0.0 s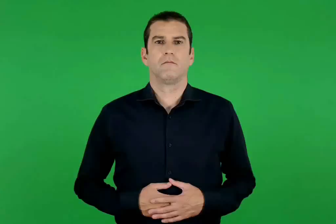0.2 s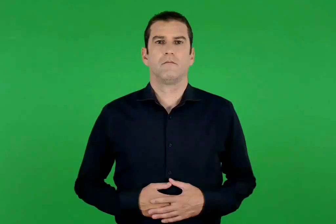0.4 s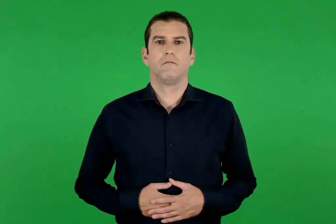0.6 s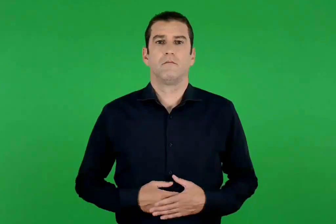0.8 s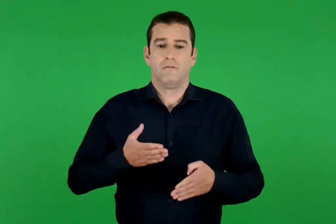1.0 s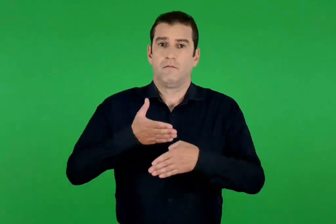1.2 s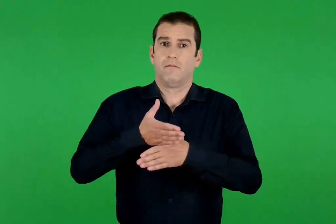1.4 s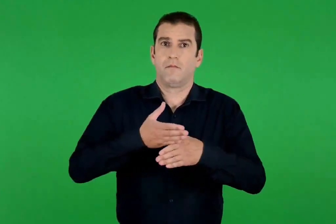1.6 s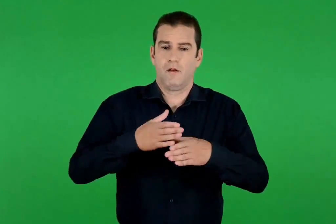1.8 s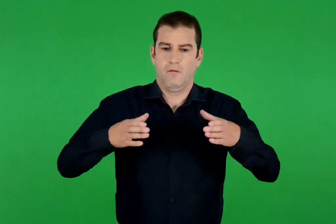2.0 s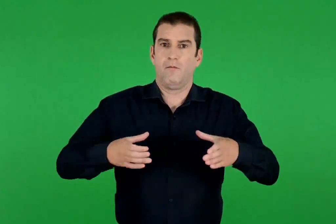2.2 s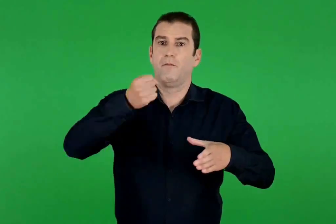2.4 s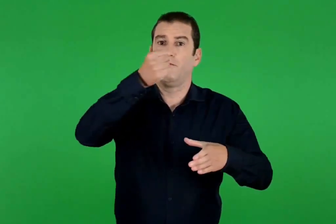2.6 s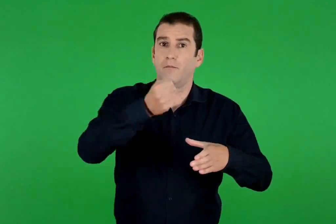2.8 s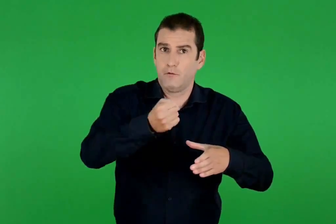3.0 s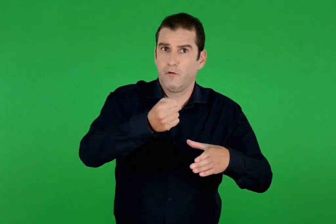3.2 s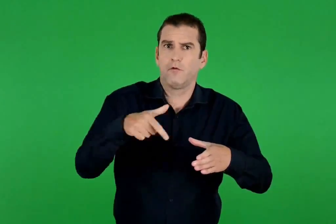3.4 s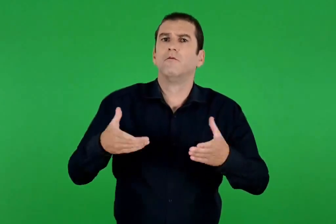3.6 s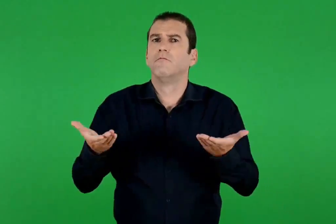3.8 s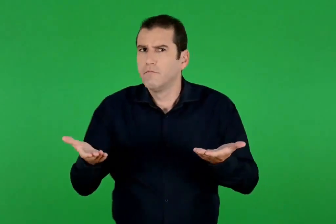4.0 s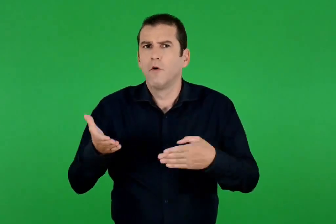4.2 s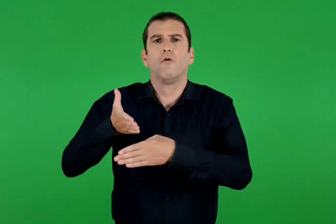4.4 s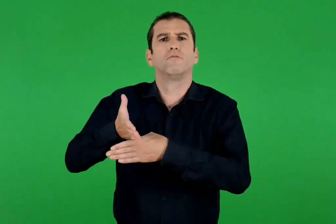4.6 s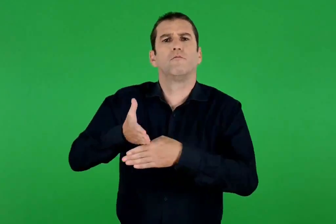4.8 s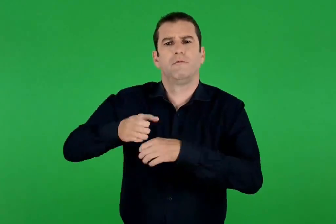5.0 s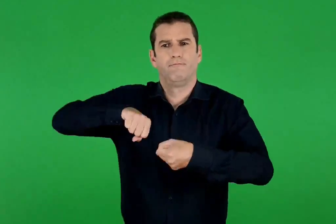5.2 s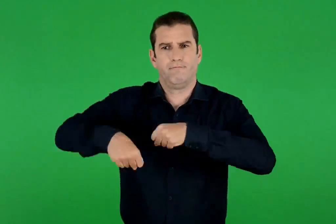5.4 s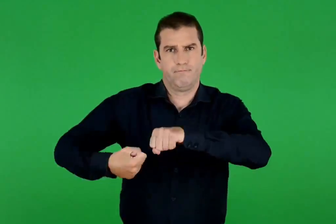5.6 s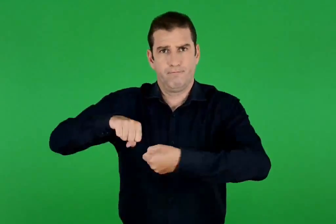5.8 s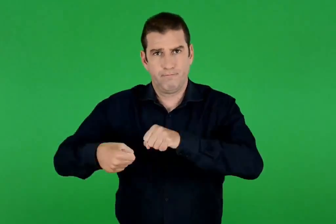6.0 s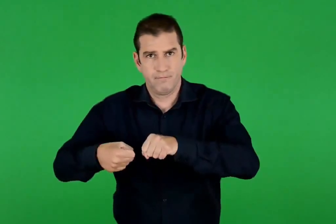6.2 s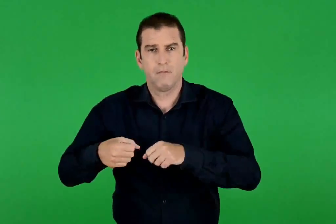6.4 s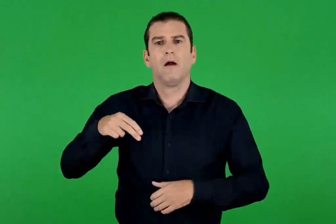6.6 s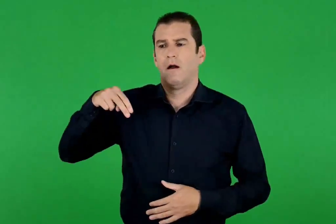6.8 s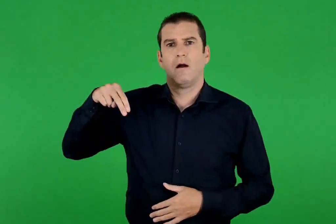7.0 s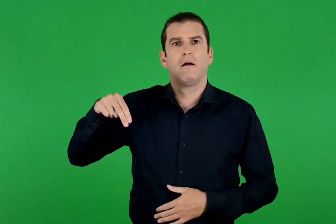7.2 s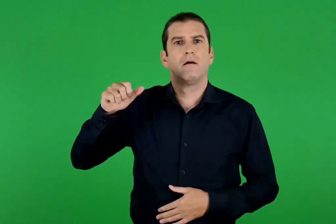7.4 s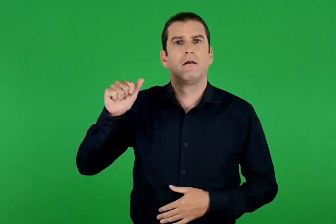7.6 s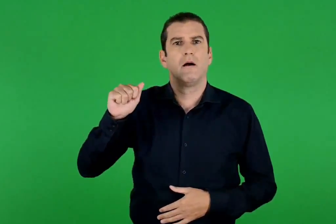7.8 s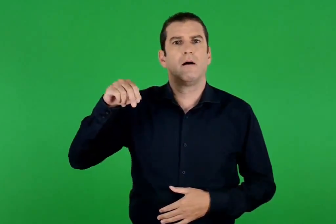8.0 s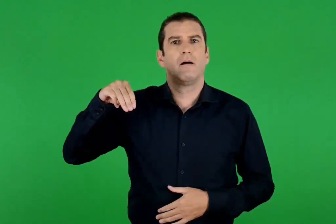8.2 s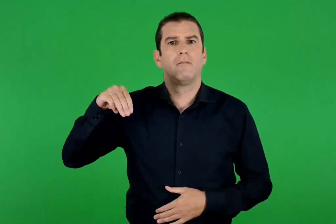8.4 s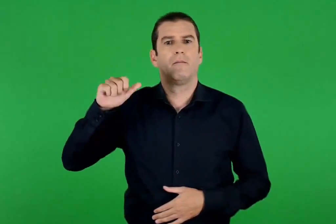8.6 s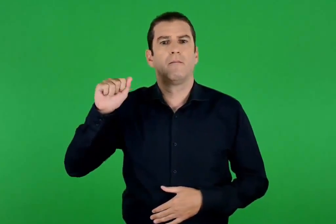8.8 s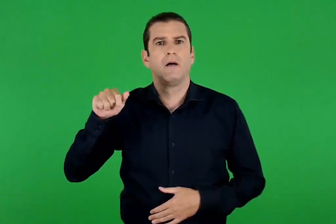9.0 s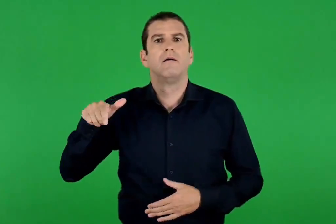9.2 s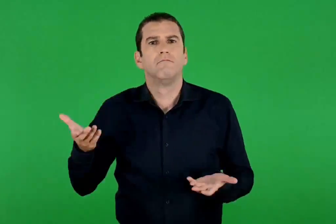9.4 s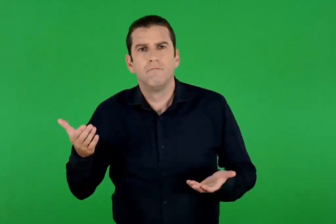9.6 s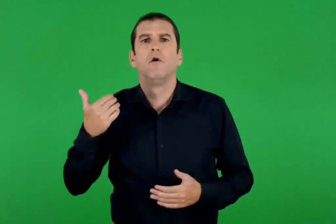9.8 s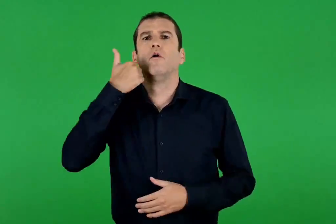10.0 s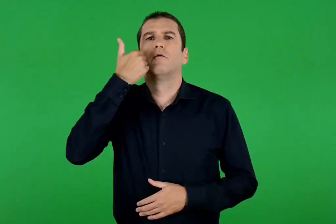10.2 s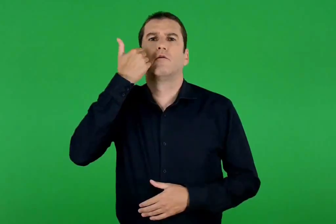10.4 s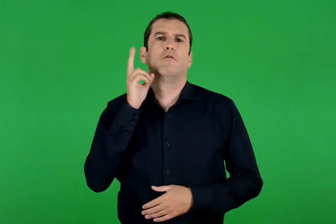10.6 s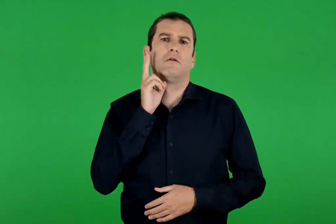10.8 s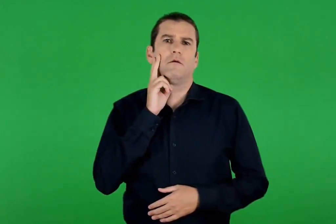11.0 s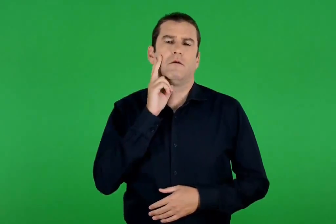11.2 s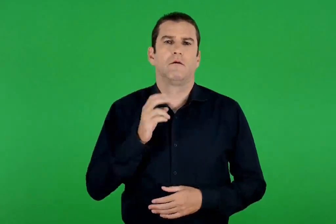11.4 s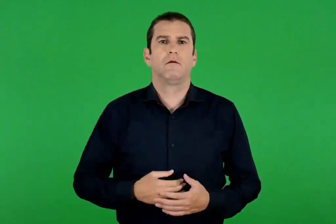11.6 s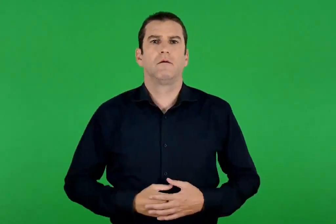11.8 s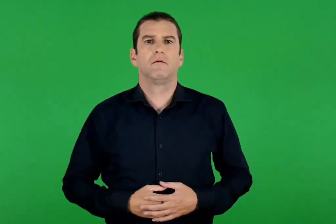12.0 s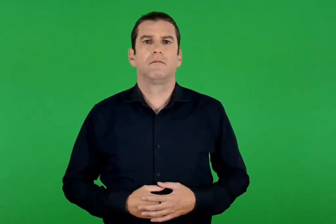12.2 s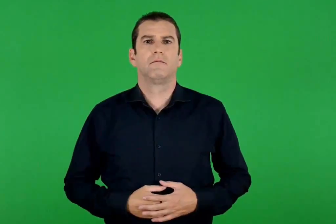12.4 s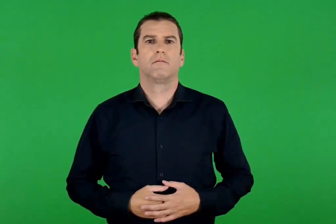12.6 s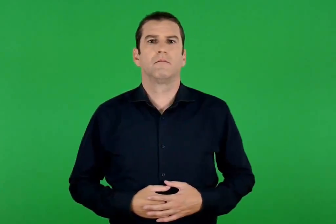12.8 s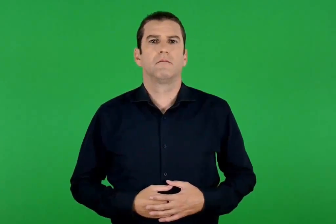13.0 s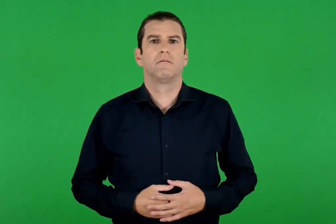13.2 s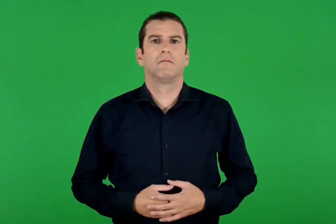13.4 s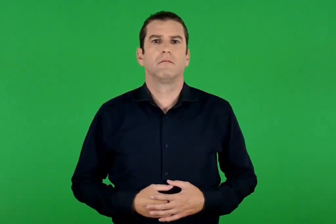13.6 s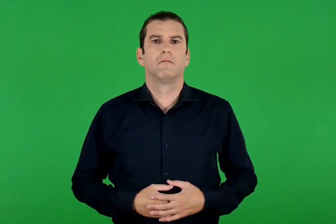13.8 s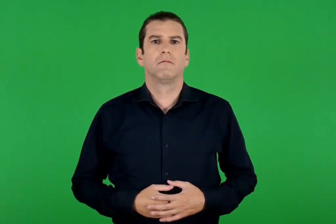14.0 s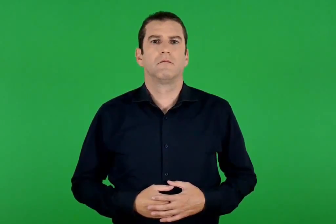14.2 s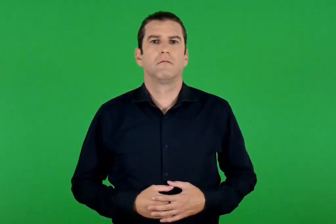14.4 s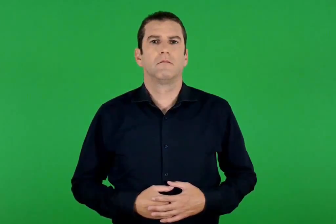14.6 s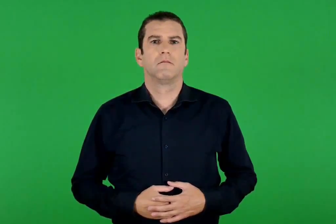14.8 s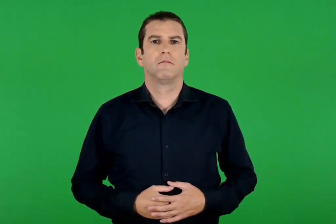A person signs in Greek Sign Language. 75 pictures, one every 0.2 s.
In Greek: το πρόσφορο άρτος ένζυμος , δηλαδή ζυμωτό ψωμί και το νάμα οίνος ερυθρός , δηλαδή κόκκινο κρασί
